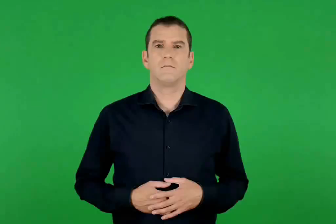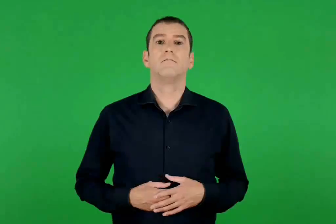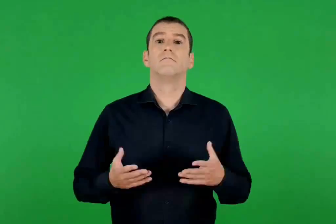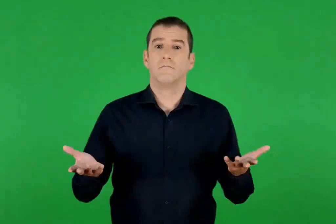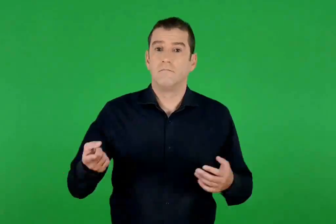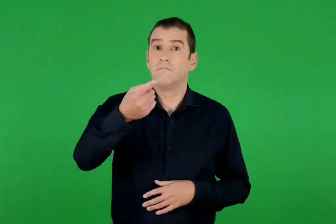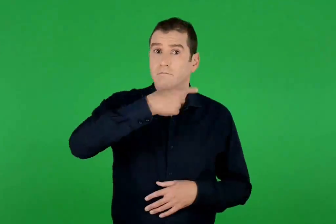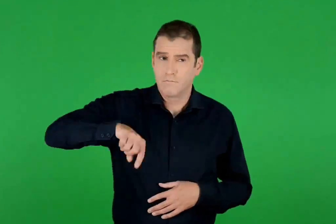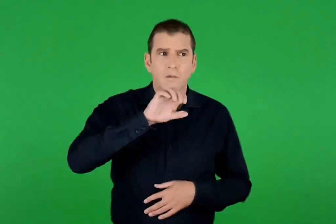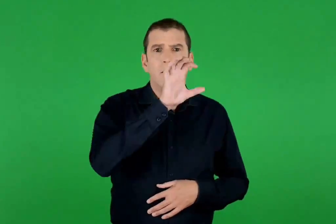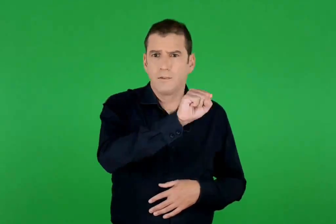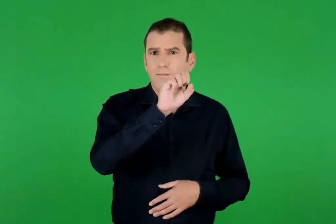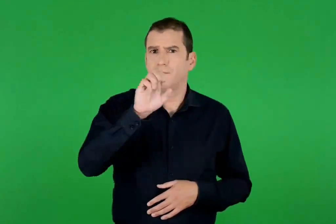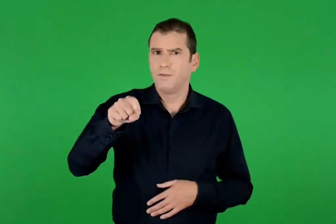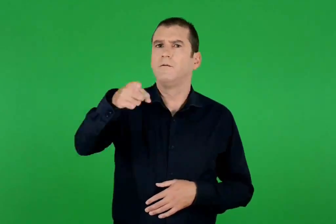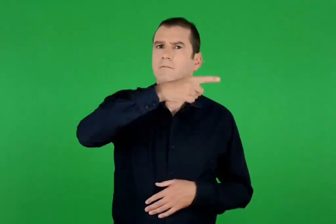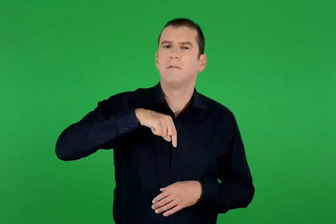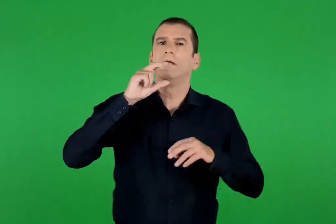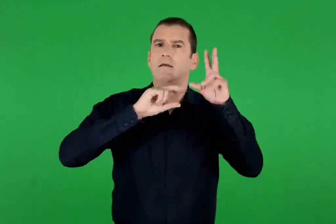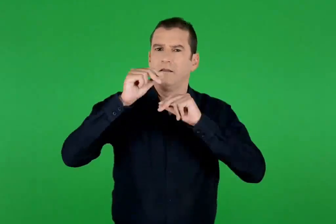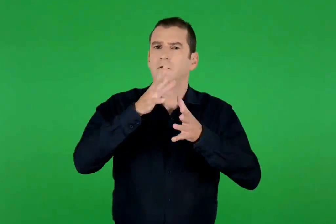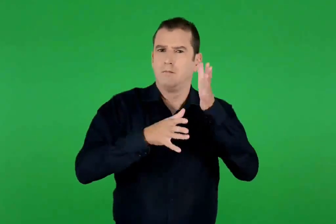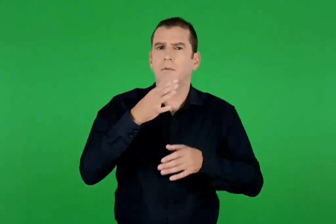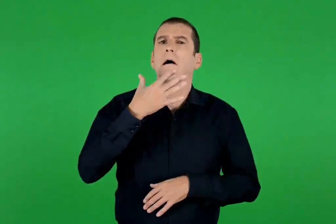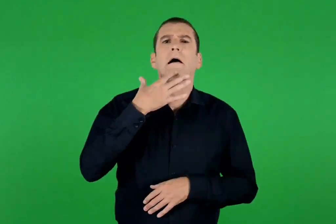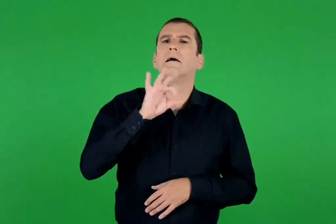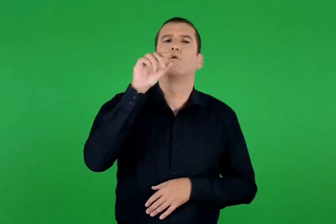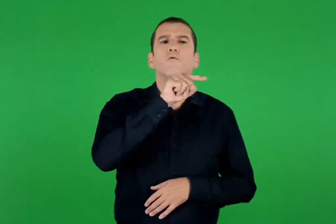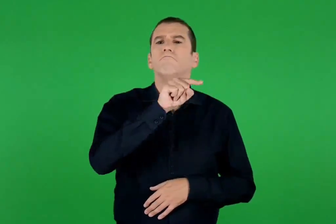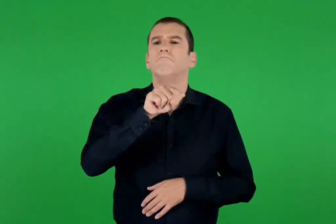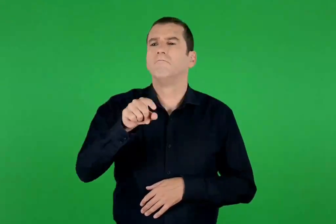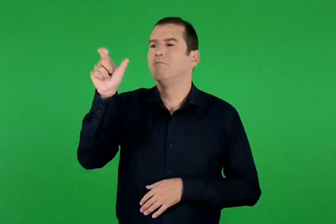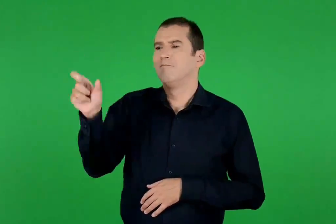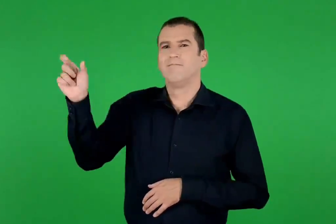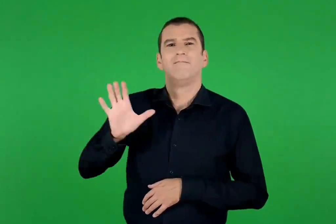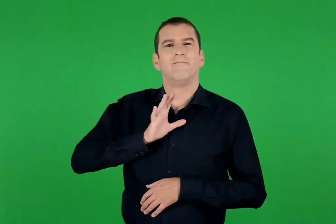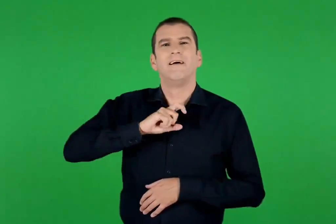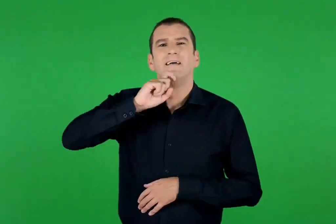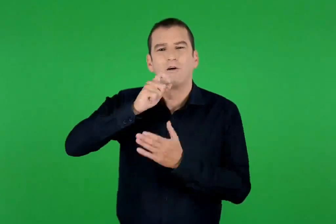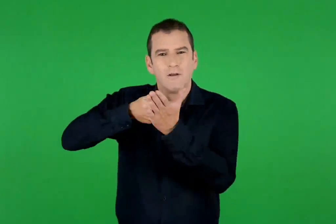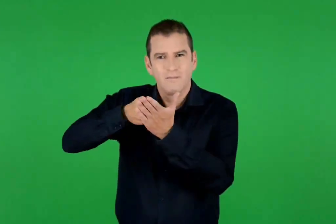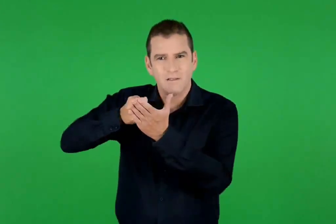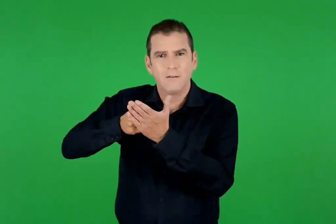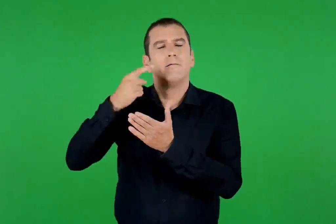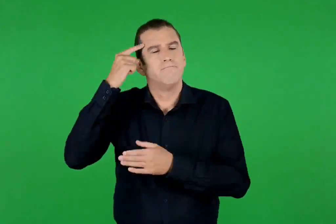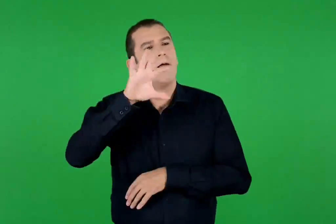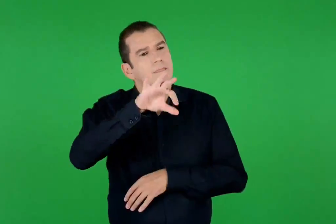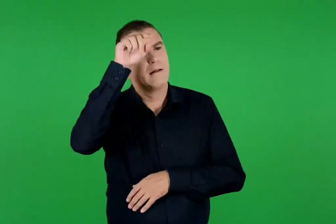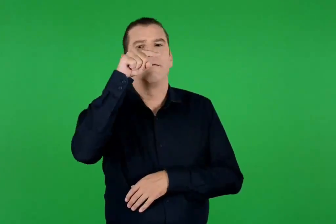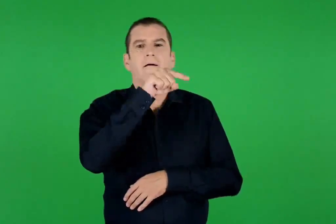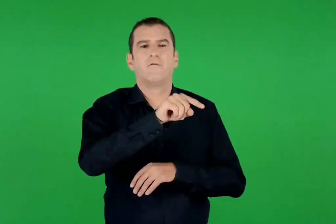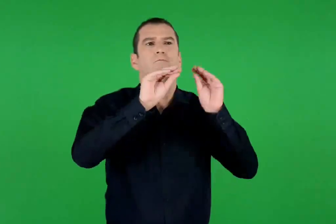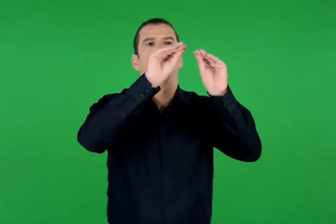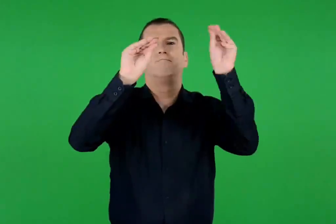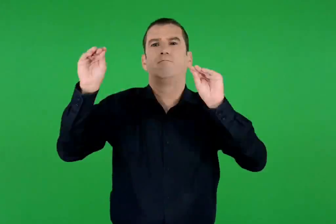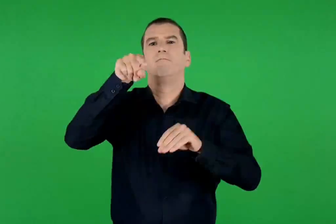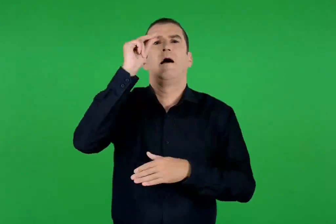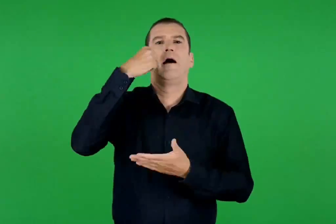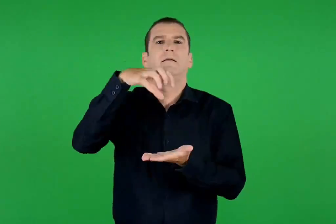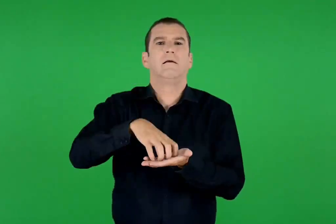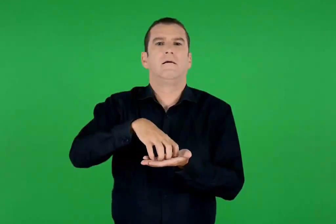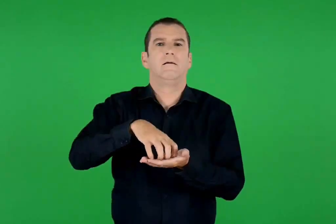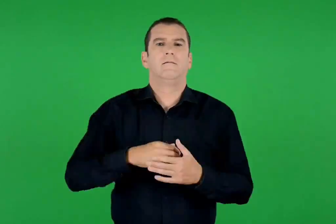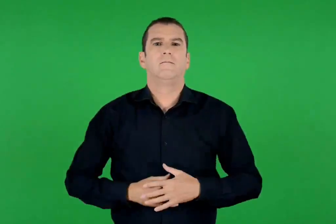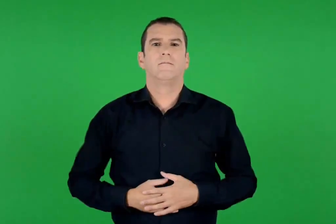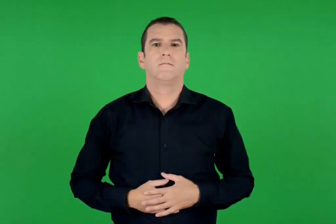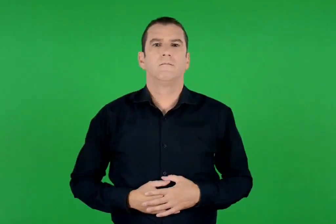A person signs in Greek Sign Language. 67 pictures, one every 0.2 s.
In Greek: αφού τα εντοπίσουμε , συζητάμε για ποιο λόγο επέλεξαν οι ξυλογλύπτες να διακοσμήσουν με αυτά τον ναό
